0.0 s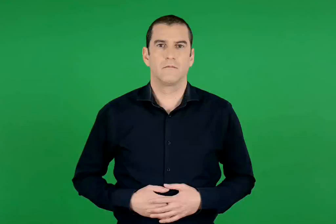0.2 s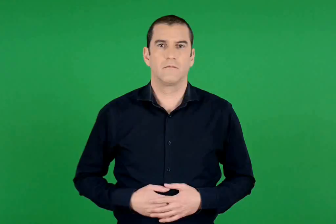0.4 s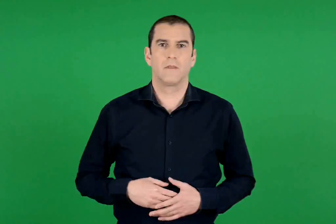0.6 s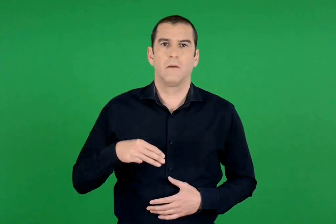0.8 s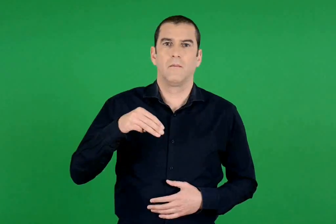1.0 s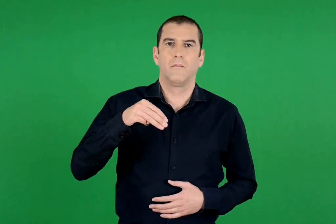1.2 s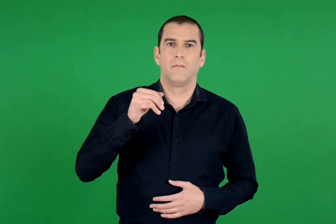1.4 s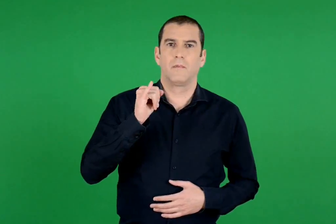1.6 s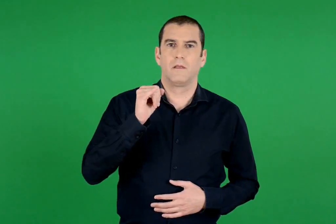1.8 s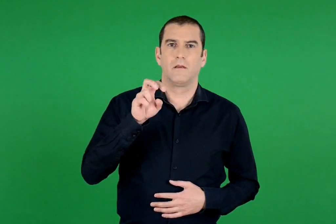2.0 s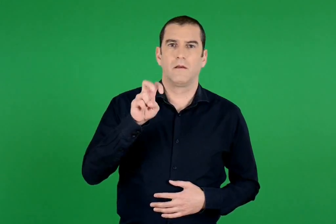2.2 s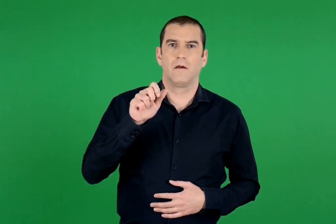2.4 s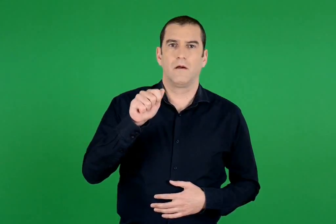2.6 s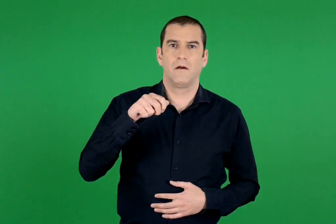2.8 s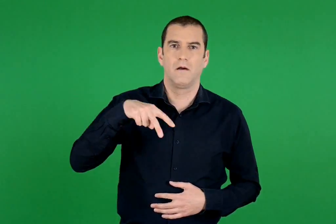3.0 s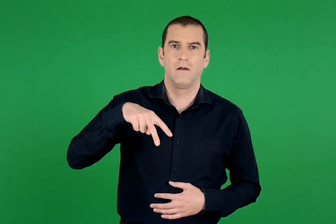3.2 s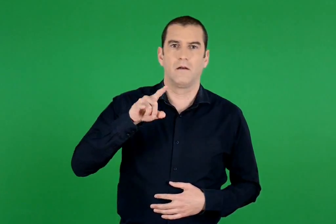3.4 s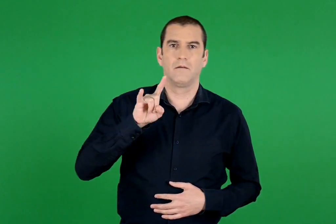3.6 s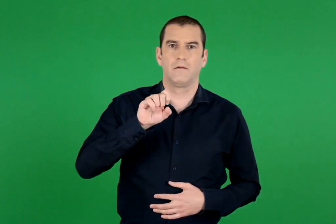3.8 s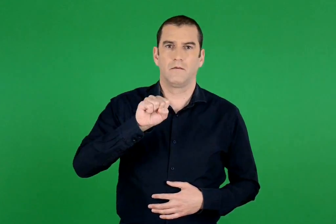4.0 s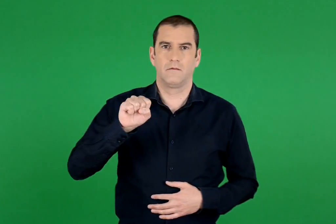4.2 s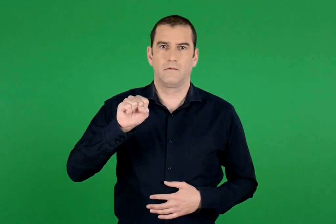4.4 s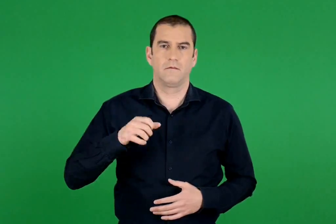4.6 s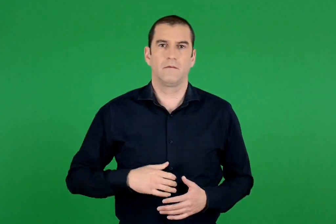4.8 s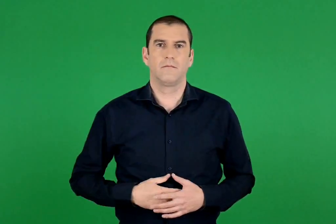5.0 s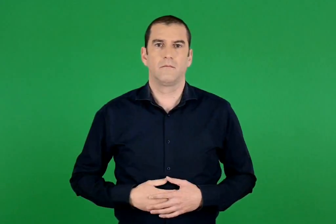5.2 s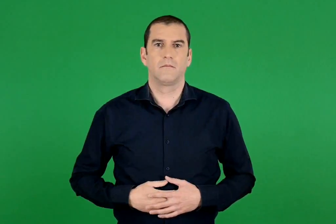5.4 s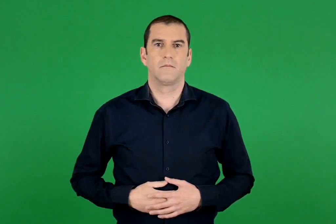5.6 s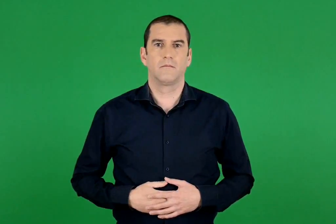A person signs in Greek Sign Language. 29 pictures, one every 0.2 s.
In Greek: μιχάλης
